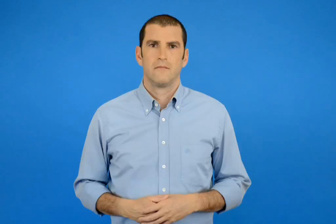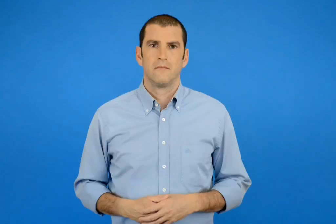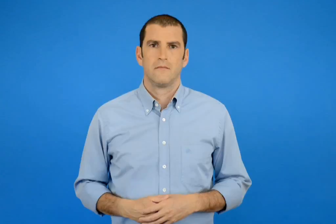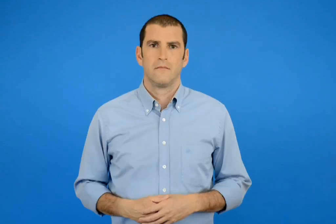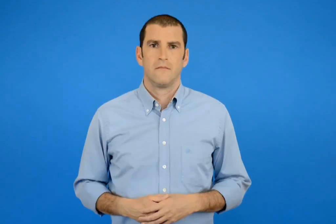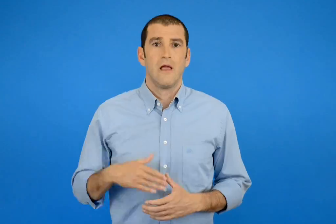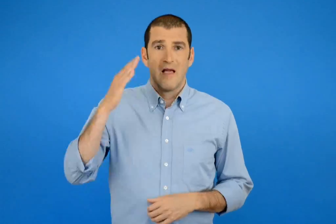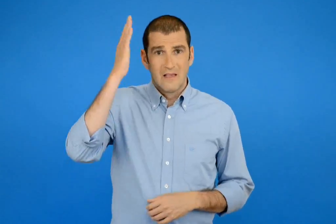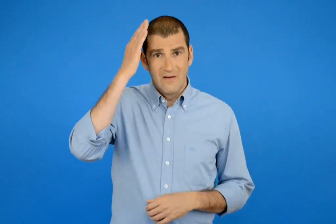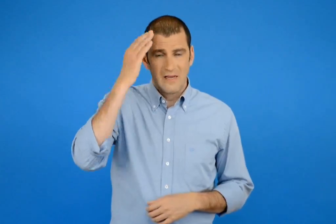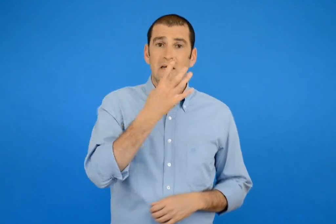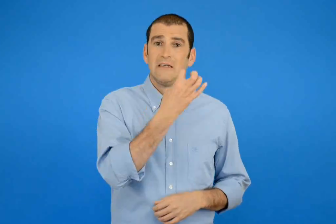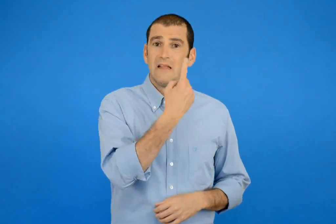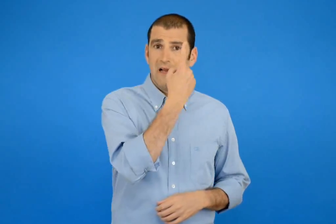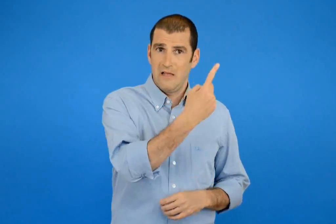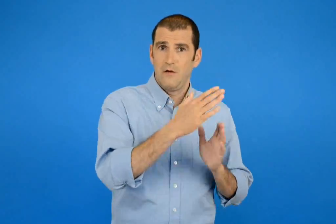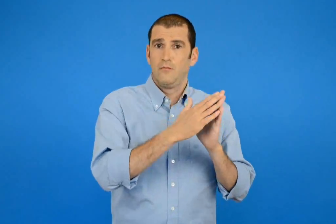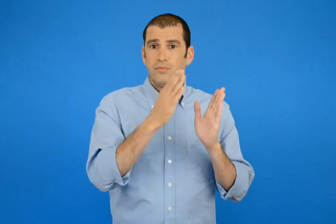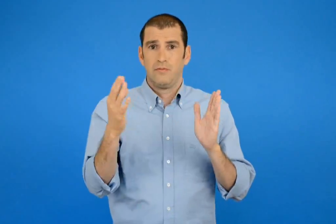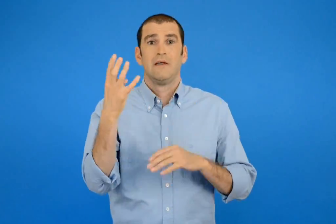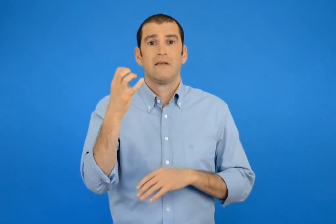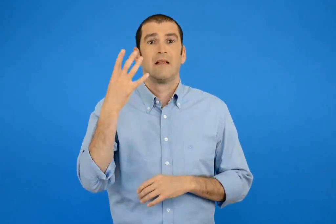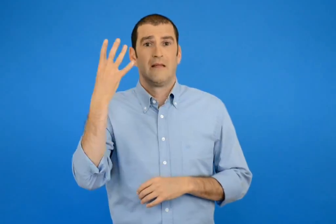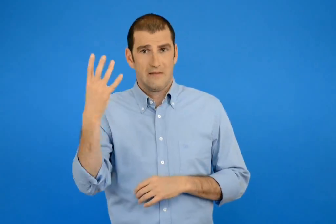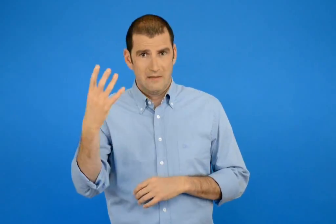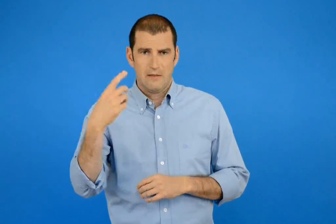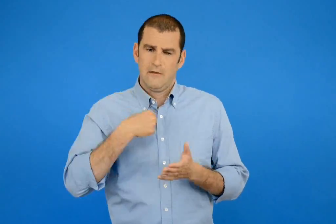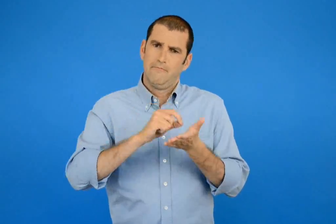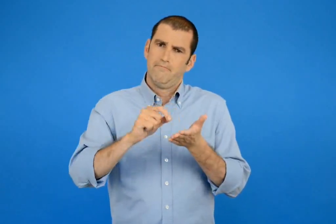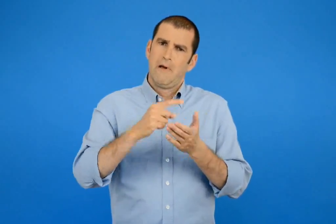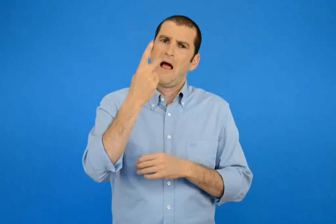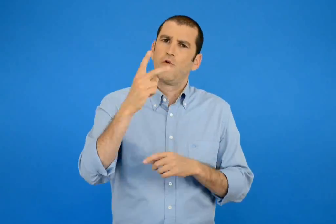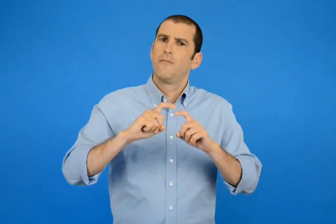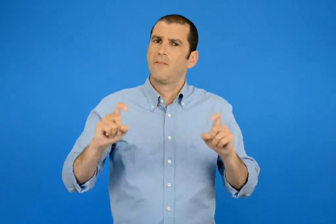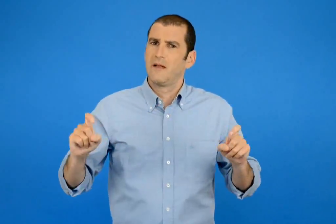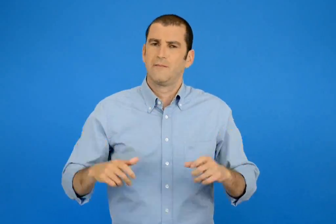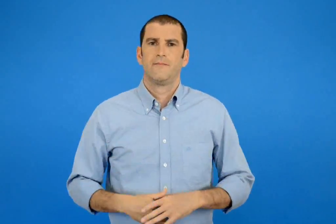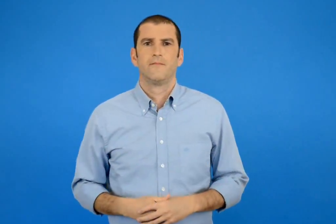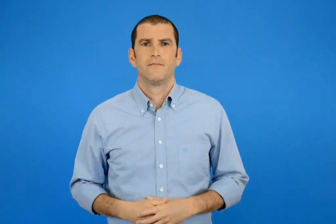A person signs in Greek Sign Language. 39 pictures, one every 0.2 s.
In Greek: γραφώ ένα δύο πράγματα που στα κεφάλαια 41 έως 44
